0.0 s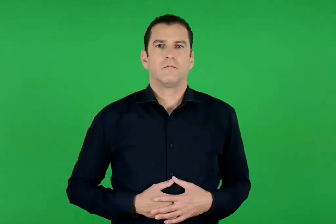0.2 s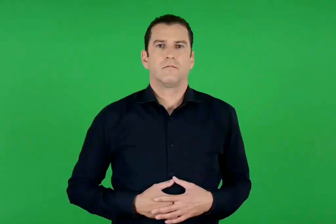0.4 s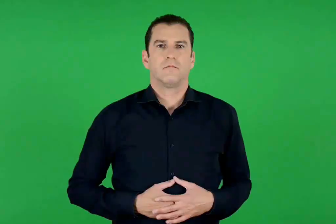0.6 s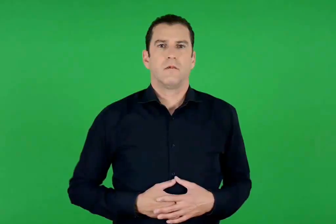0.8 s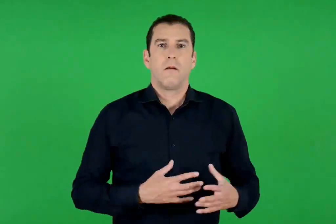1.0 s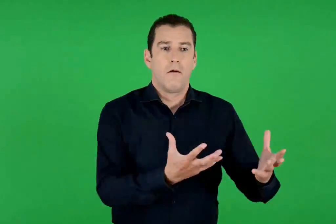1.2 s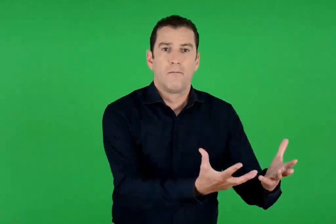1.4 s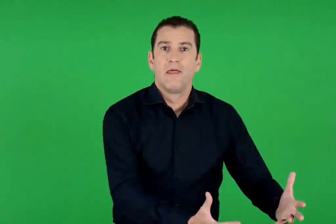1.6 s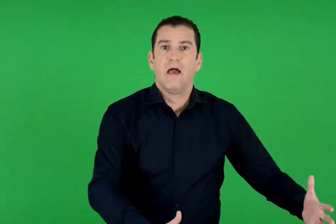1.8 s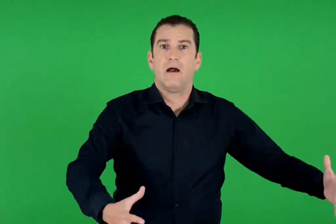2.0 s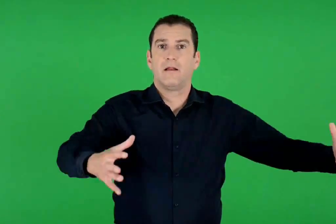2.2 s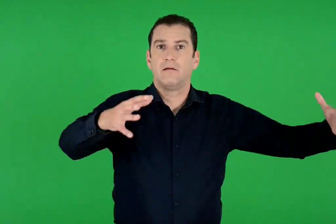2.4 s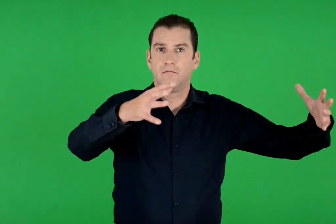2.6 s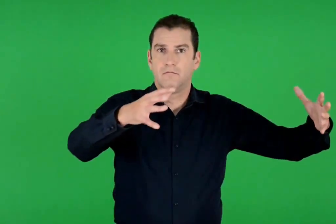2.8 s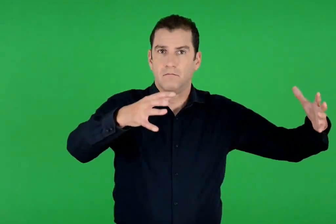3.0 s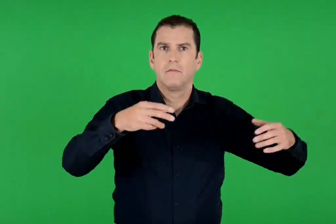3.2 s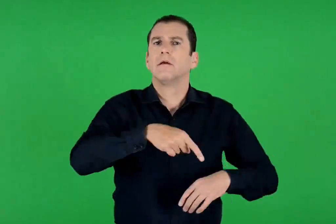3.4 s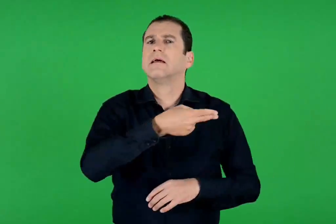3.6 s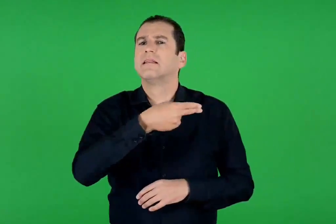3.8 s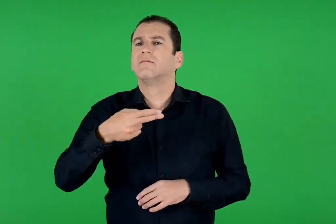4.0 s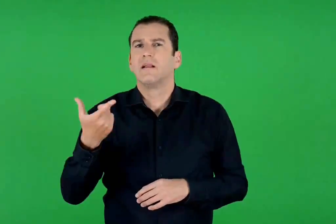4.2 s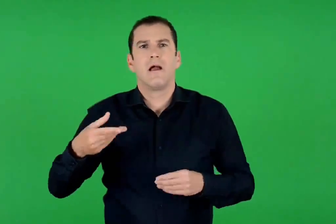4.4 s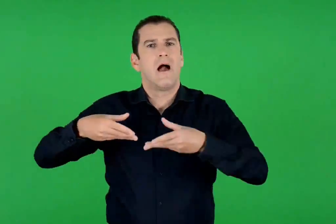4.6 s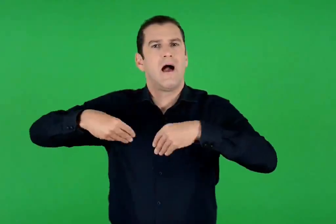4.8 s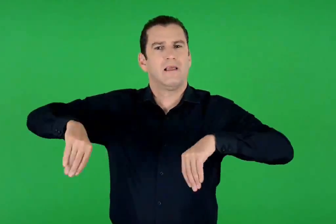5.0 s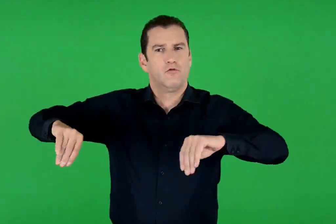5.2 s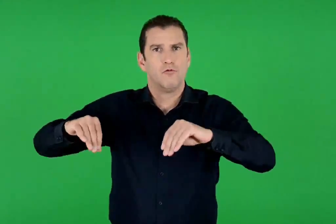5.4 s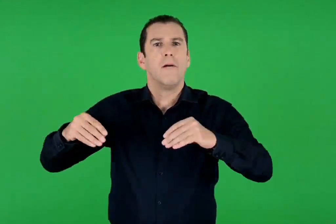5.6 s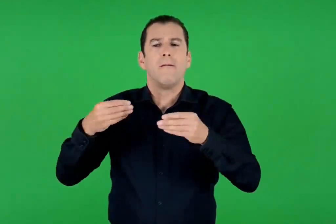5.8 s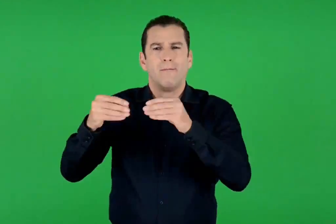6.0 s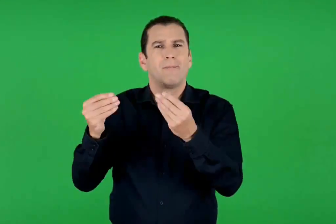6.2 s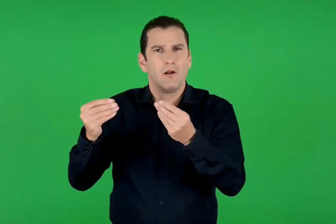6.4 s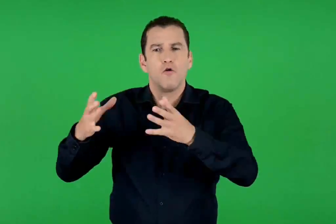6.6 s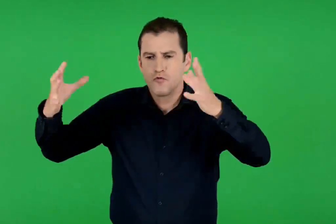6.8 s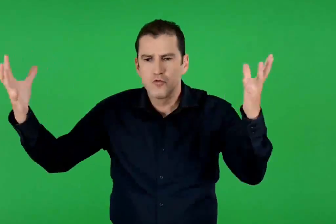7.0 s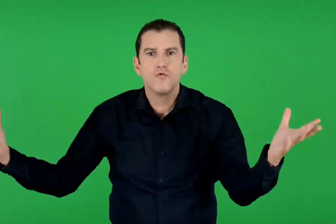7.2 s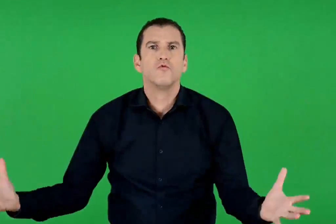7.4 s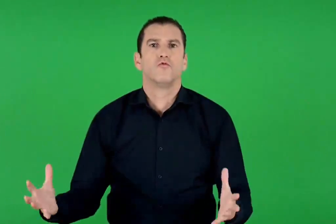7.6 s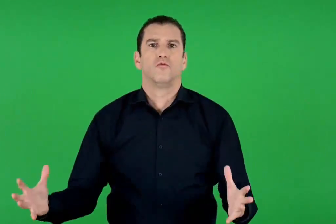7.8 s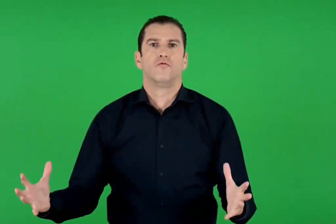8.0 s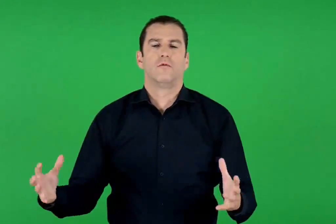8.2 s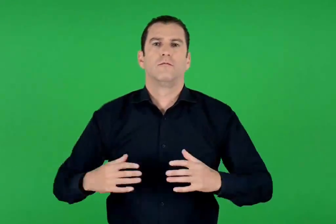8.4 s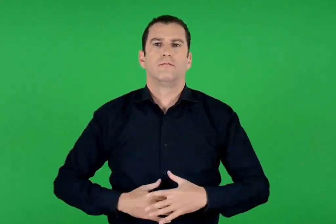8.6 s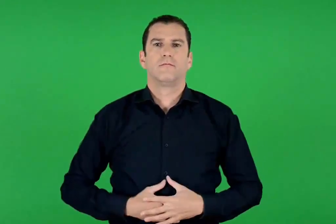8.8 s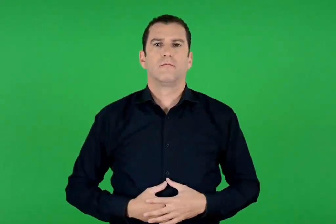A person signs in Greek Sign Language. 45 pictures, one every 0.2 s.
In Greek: πιθάρι μεγάλο πήλινο αγγείο
